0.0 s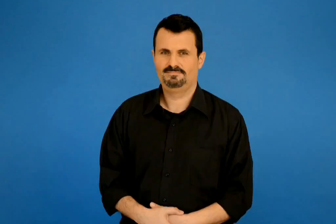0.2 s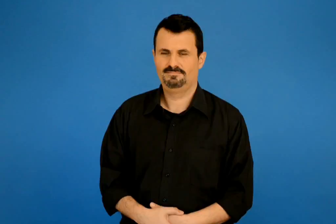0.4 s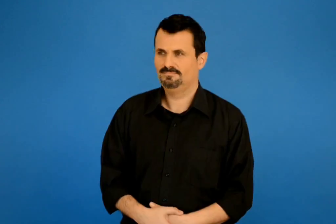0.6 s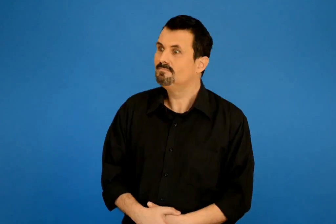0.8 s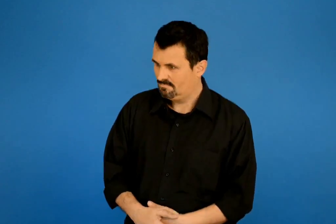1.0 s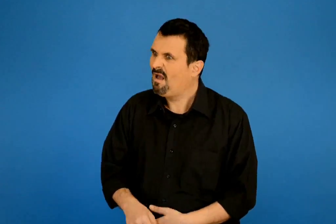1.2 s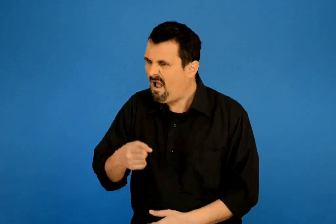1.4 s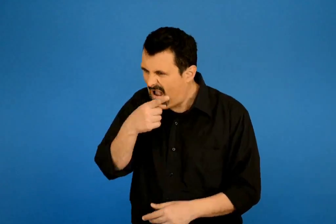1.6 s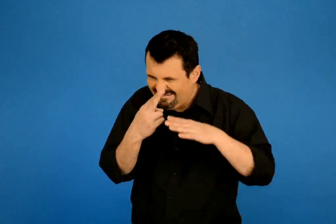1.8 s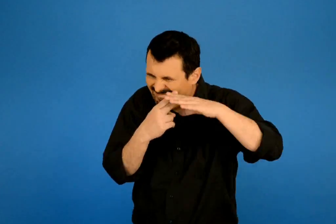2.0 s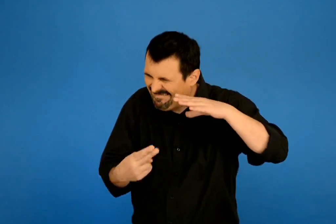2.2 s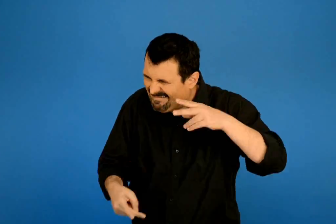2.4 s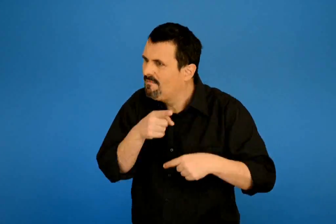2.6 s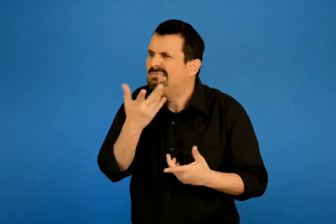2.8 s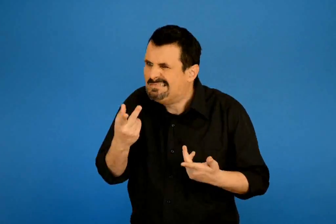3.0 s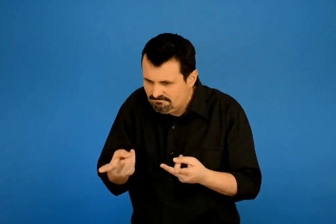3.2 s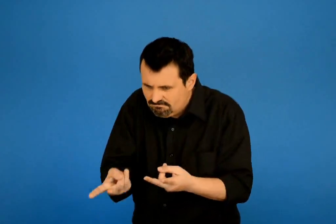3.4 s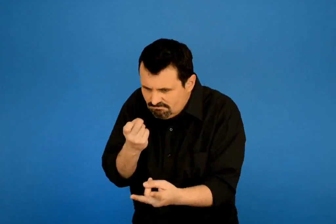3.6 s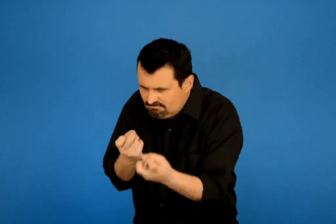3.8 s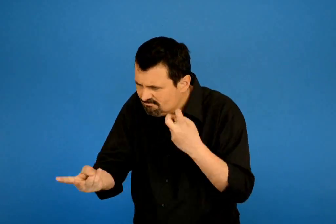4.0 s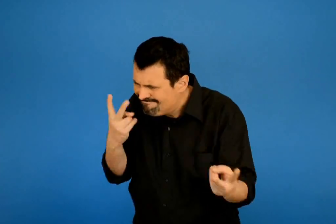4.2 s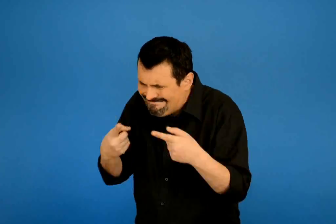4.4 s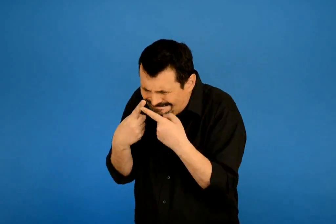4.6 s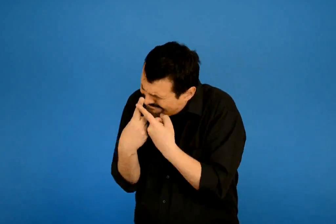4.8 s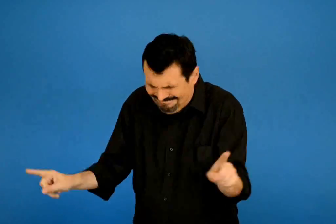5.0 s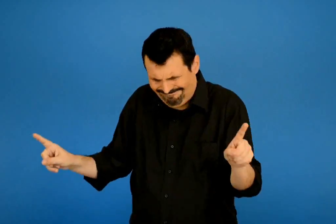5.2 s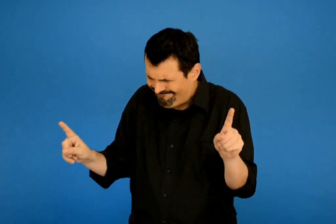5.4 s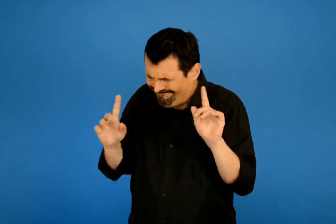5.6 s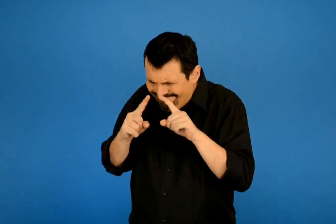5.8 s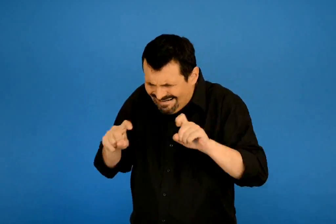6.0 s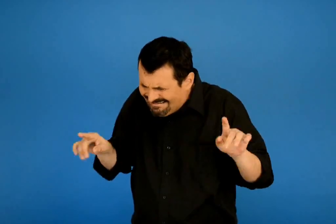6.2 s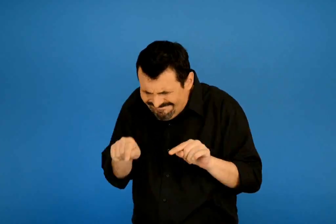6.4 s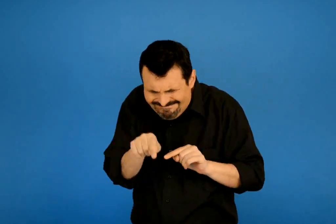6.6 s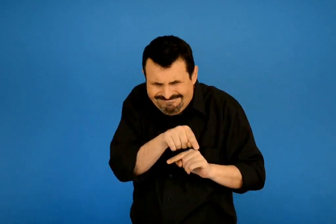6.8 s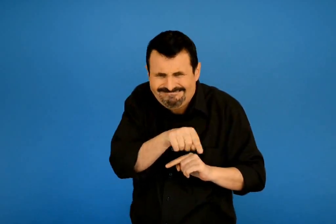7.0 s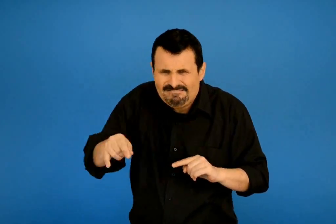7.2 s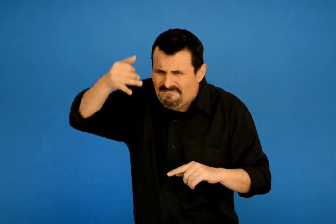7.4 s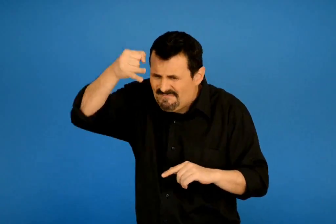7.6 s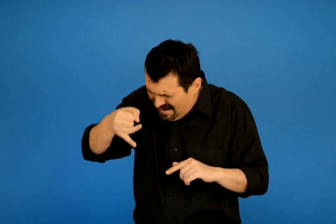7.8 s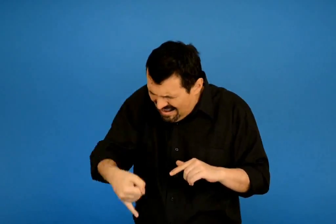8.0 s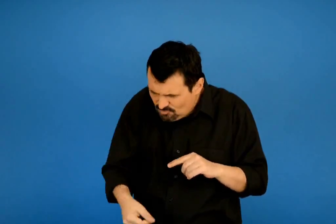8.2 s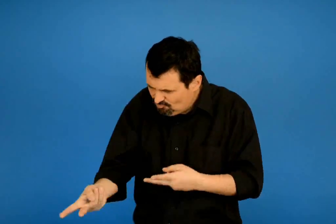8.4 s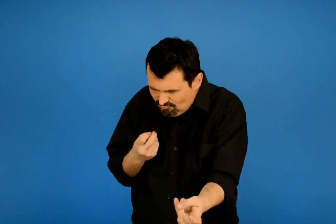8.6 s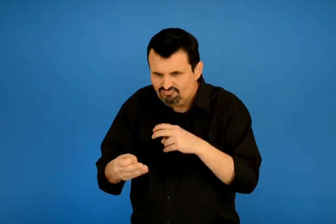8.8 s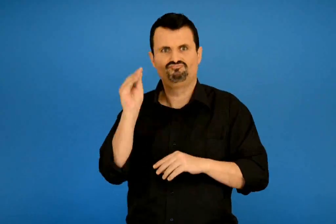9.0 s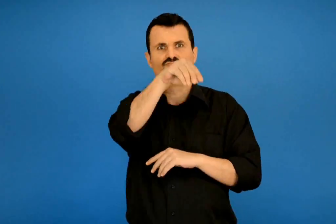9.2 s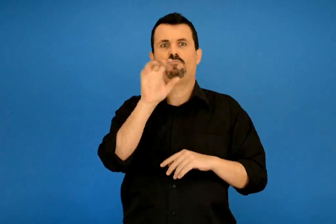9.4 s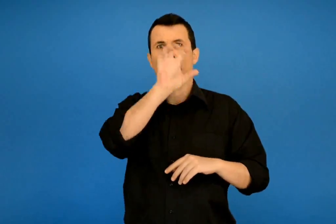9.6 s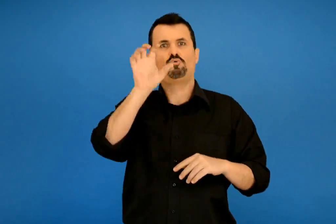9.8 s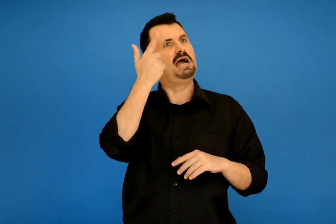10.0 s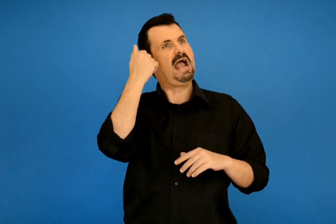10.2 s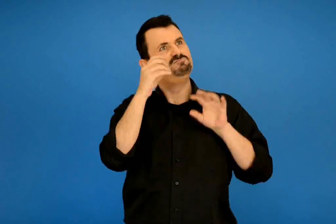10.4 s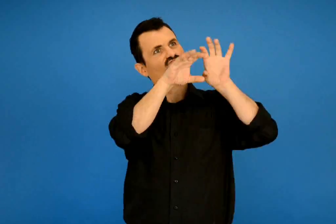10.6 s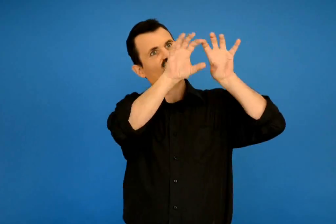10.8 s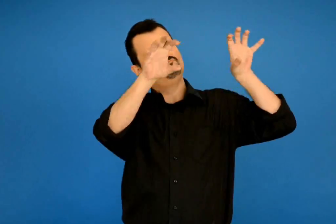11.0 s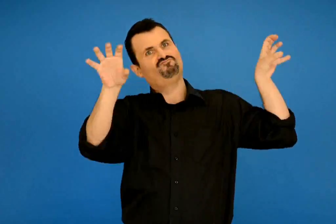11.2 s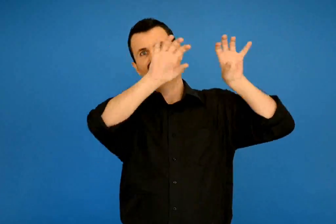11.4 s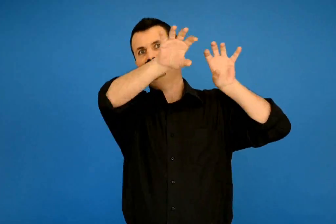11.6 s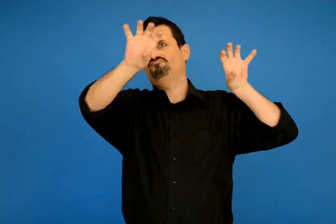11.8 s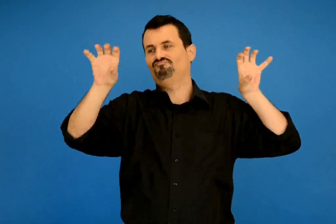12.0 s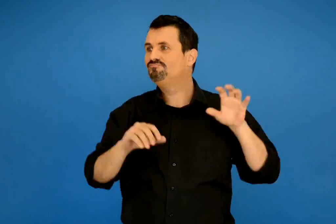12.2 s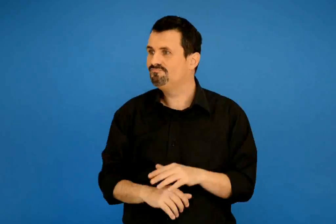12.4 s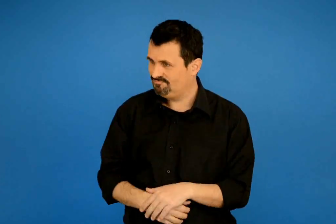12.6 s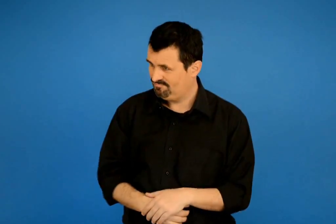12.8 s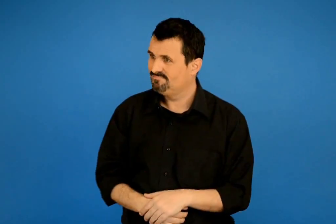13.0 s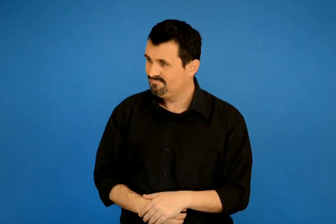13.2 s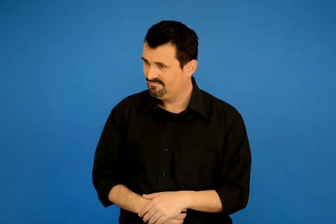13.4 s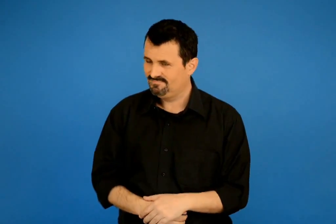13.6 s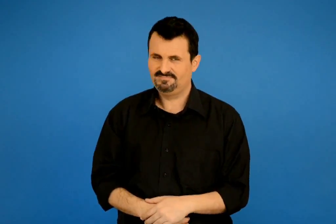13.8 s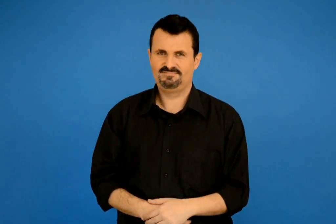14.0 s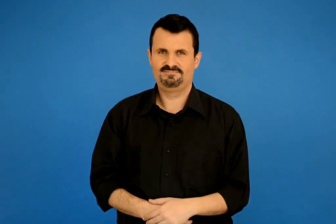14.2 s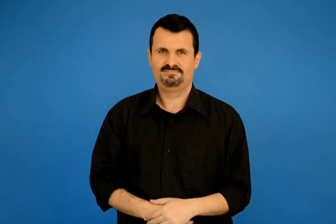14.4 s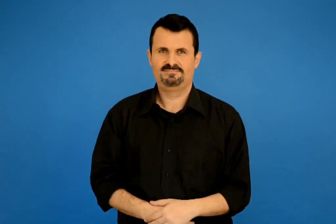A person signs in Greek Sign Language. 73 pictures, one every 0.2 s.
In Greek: αυτοί μαζεύουν όλα τα παράξενα πλάσματα των βυθών και τα κάνουν εκθέματα στις βιτρίνες τους
